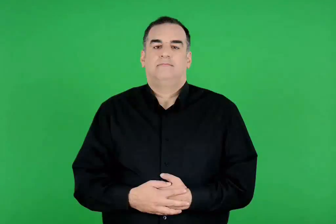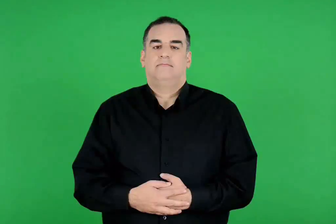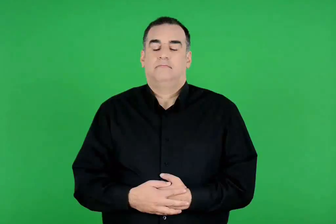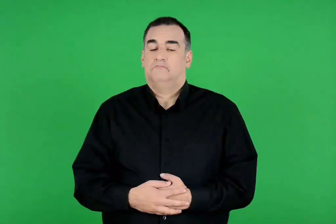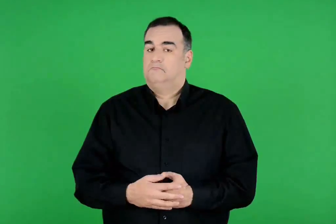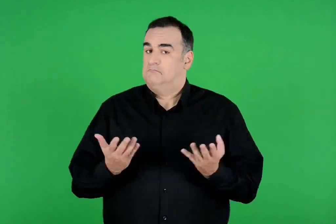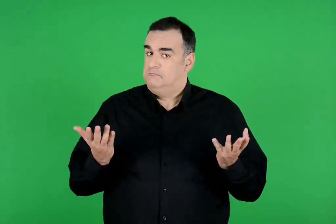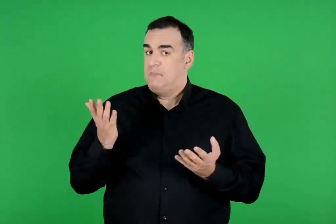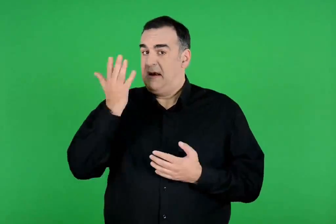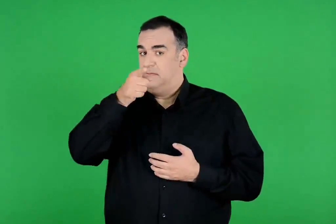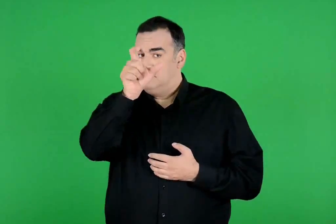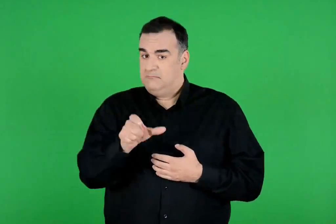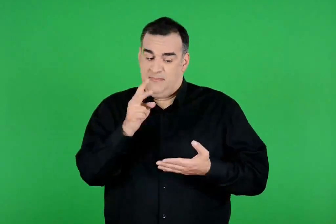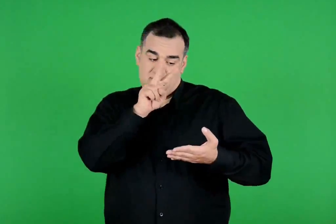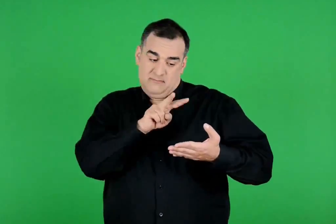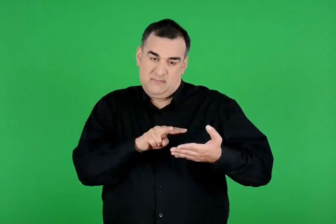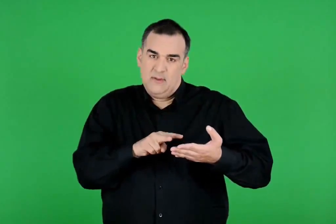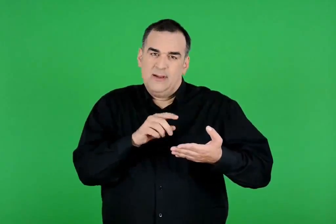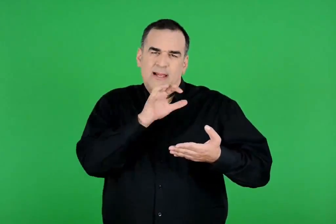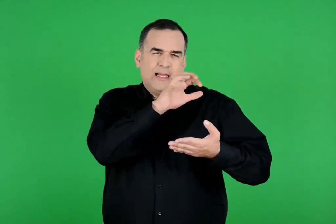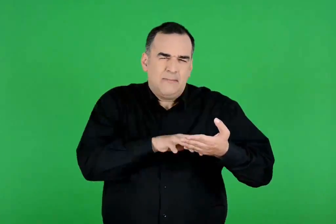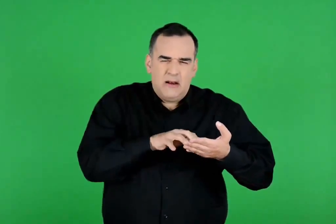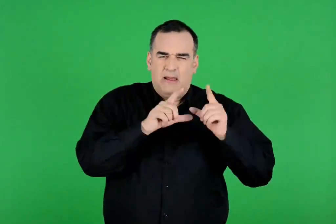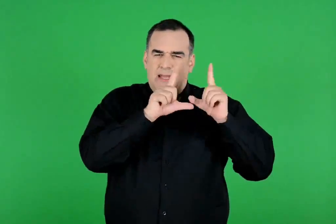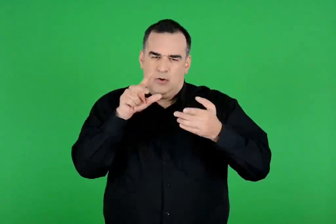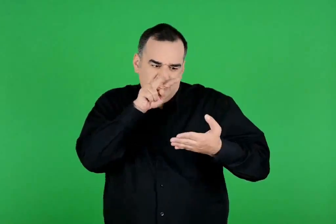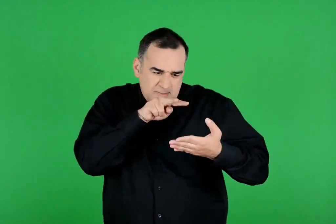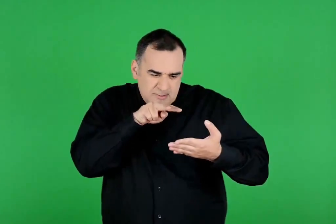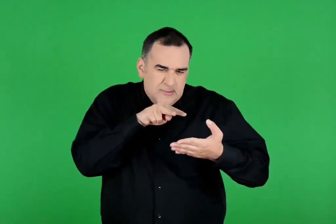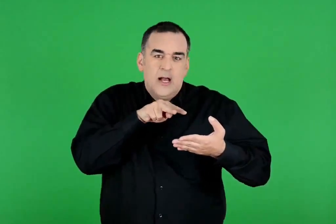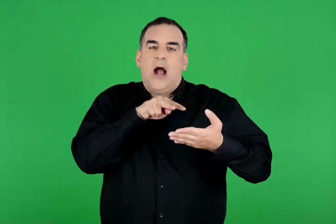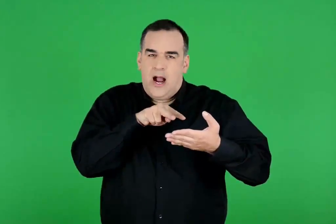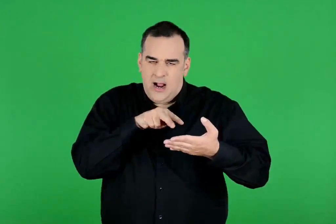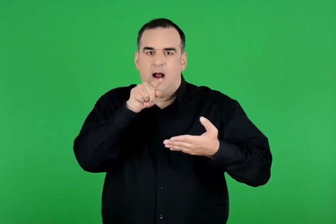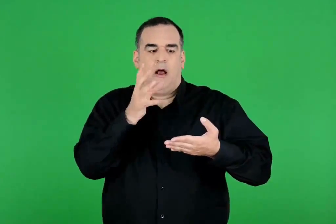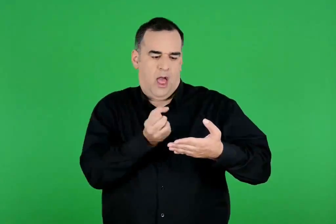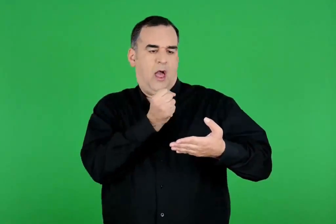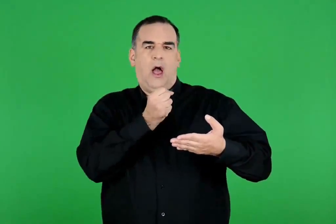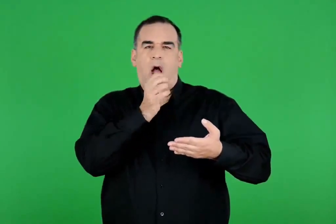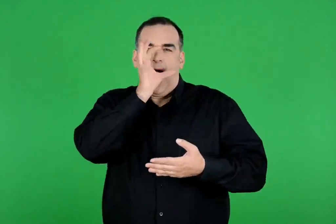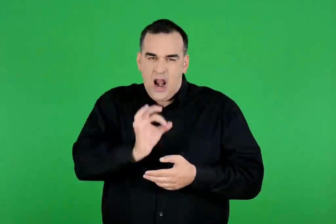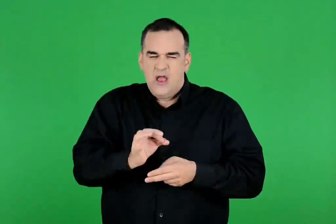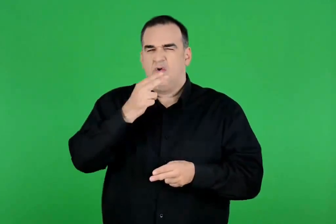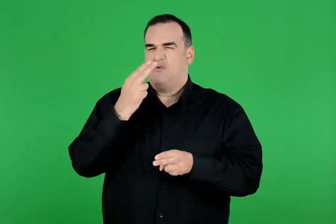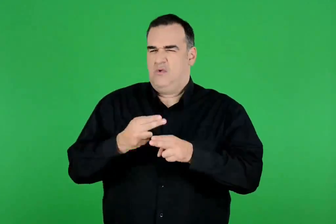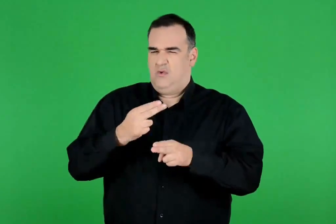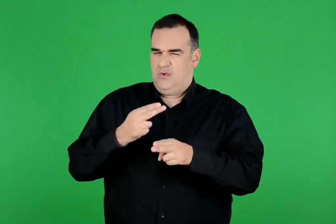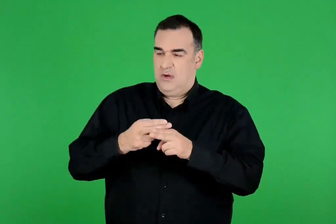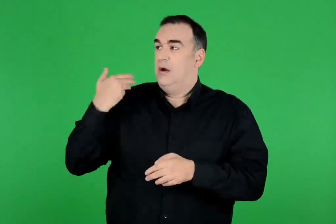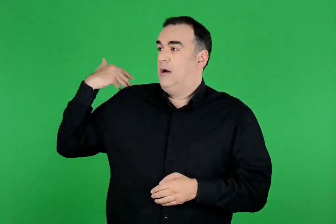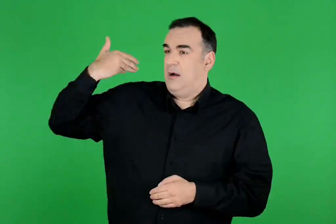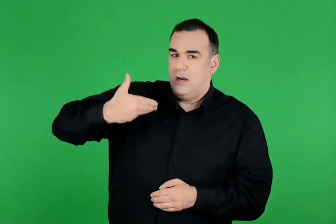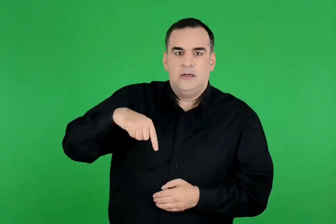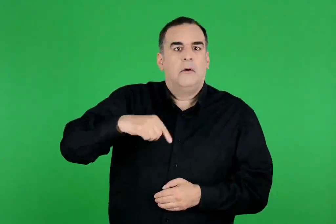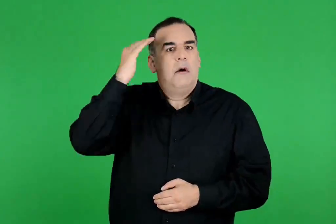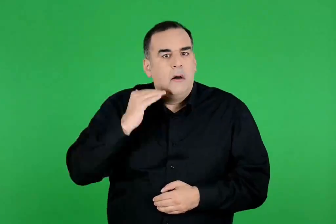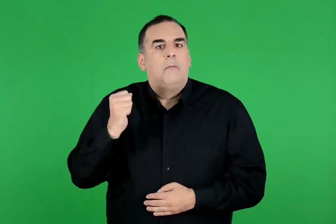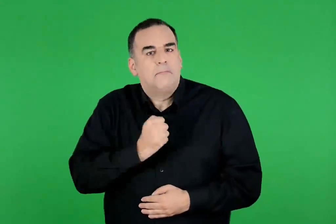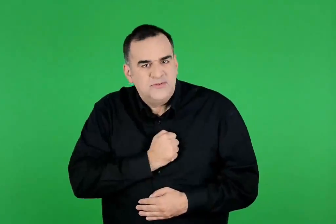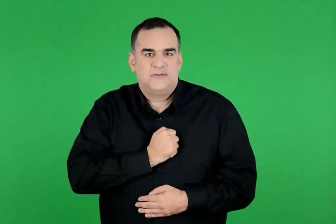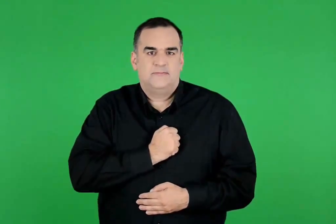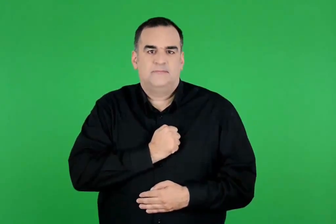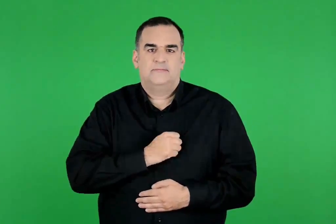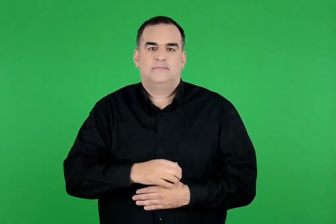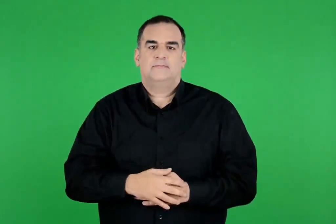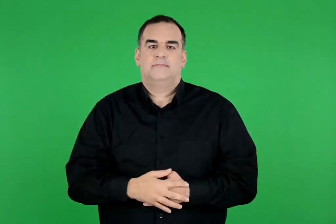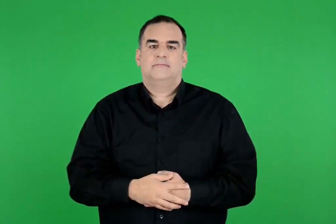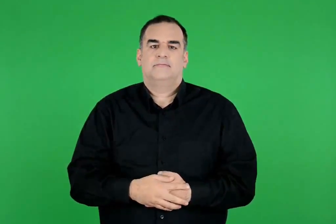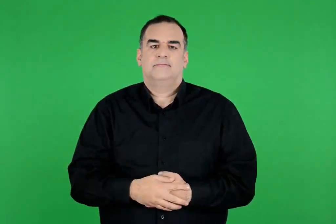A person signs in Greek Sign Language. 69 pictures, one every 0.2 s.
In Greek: αν διαβάσεις λοιπόν με προσοχή τα κείμενα και παρατηρήσεις τις εικόνες του , θα βρεις ότι μέσα στους μύθους κρύβονται μεγάλες αλήθειες που τις πιστεύουμε μέχρι και σήμερα
